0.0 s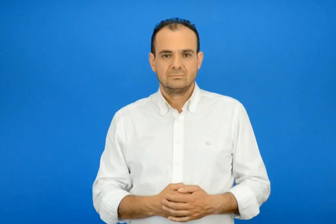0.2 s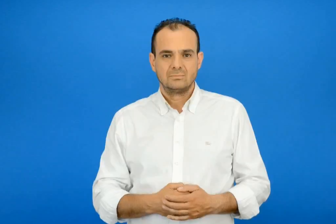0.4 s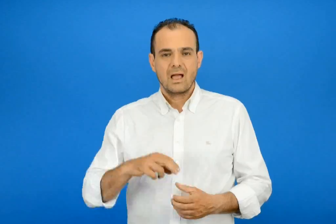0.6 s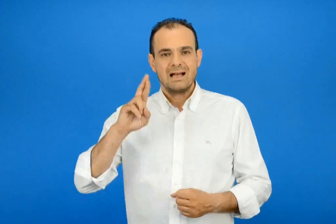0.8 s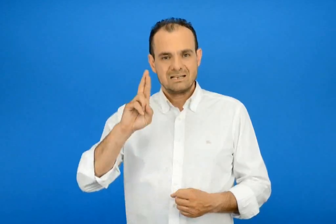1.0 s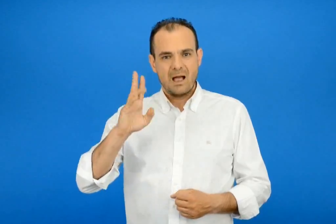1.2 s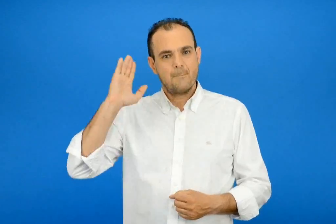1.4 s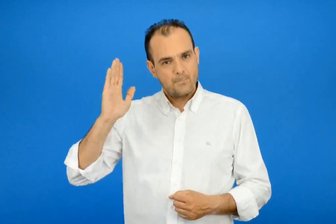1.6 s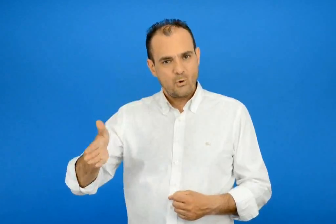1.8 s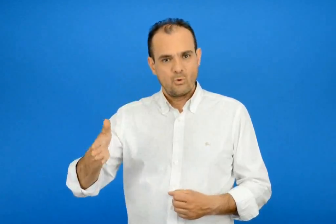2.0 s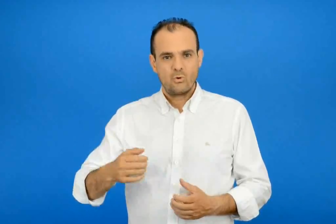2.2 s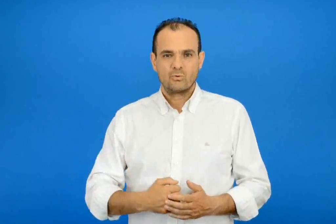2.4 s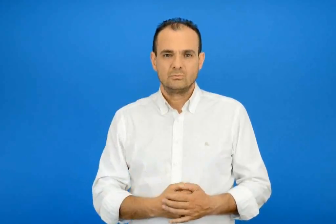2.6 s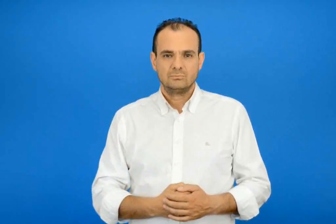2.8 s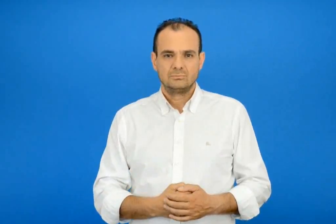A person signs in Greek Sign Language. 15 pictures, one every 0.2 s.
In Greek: το ρήμα μπορώ
